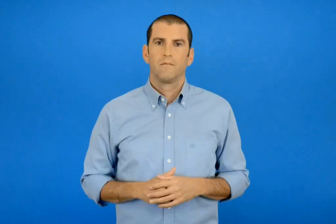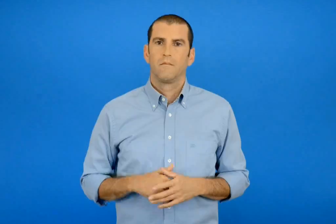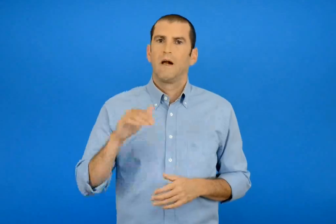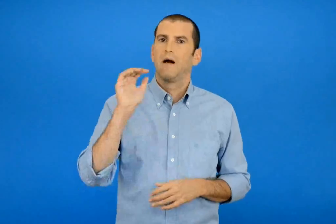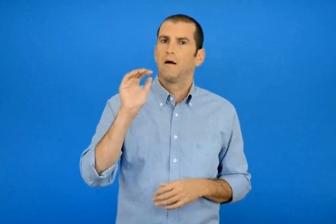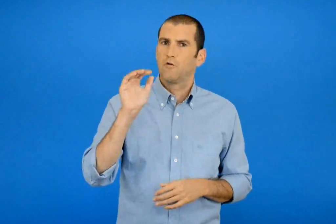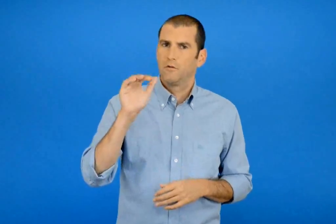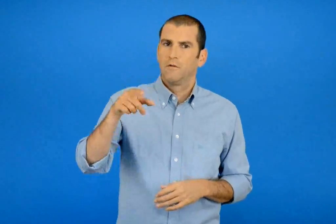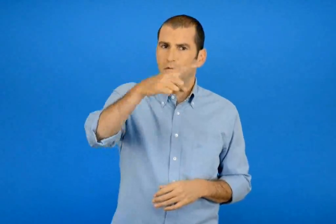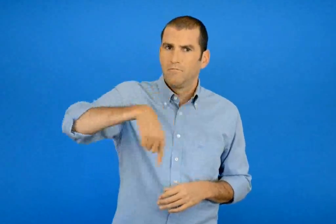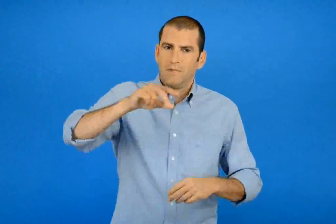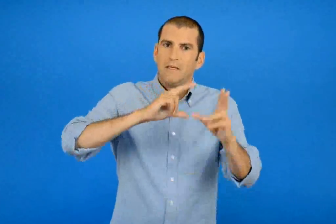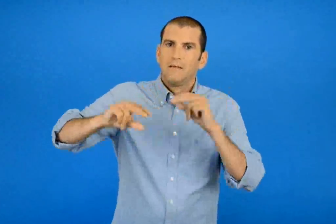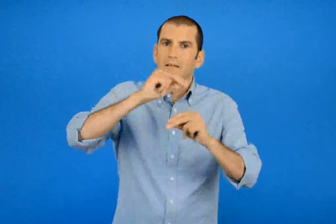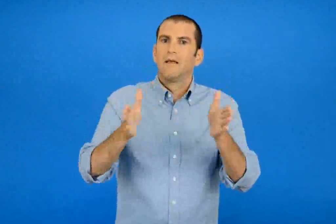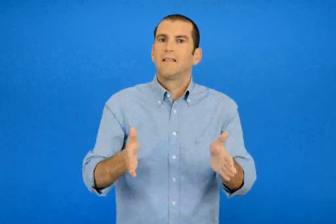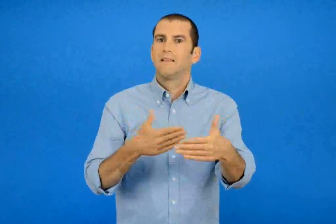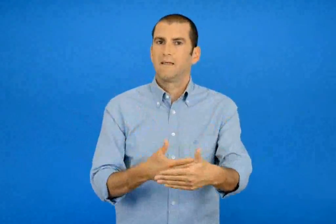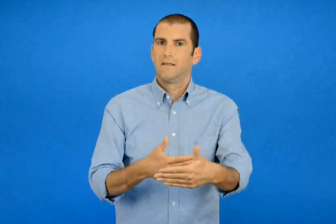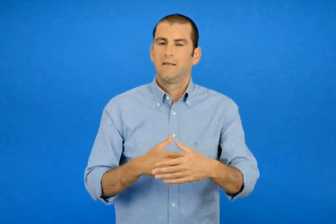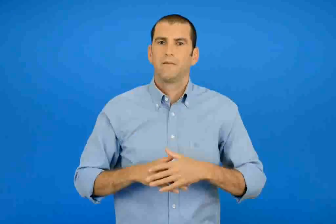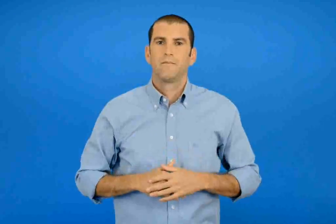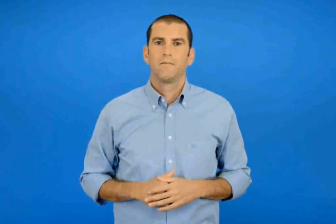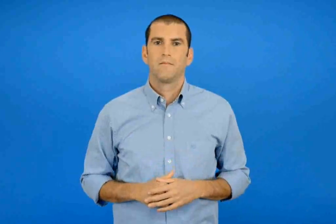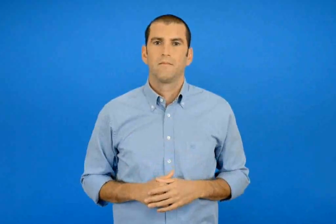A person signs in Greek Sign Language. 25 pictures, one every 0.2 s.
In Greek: ερωτήσεις για να συζητάς στην τάξη
